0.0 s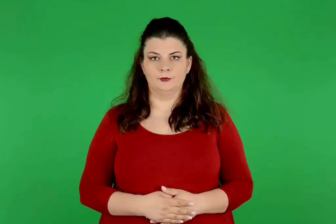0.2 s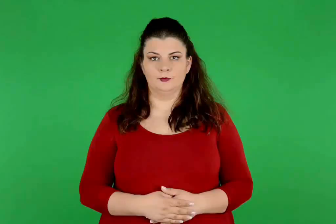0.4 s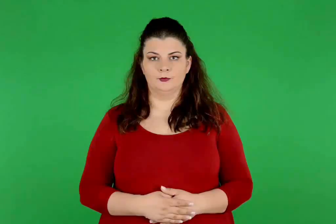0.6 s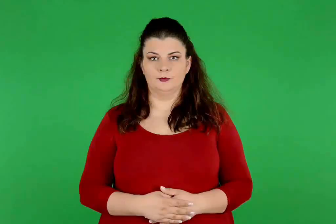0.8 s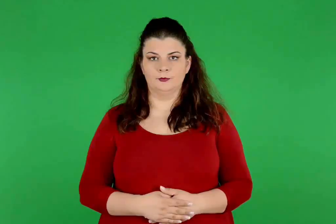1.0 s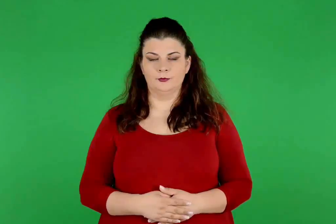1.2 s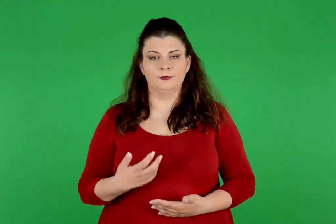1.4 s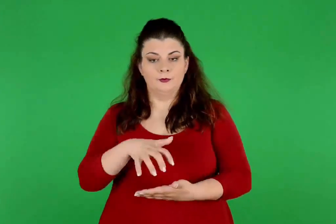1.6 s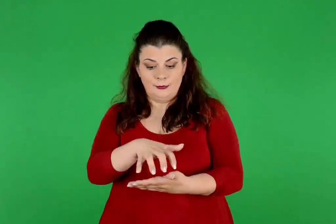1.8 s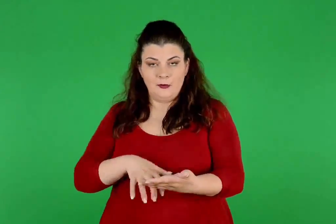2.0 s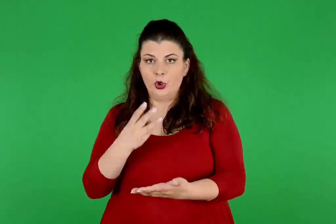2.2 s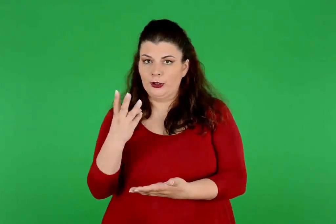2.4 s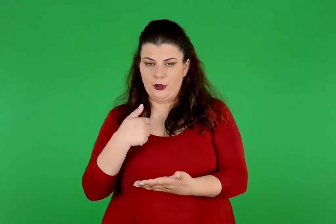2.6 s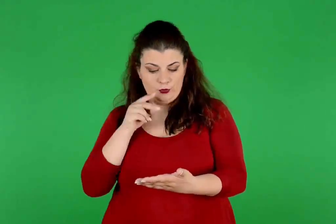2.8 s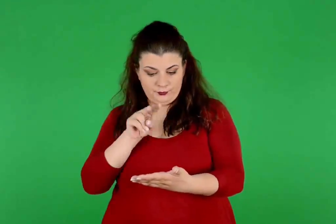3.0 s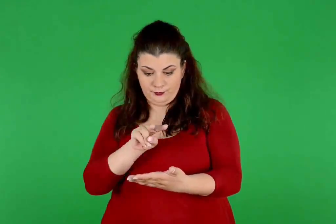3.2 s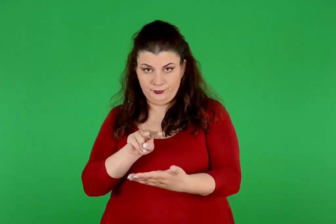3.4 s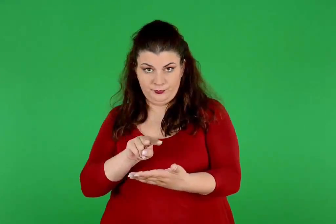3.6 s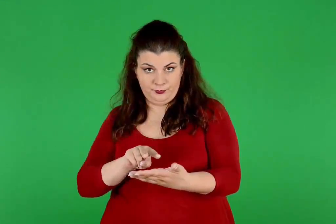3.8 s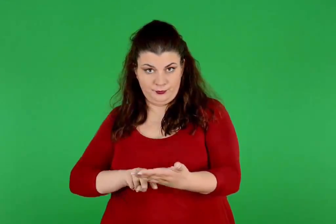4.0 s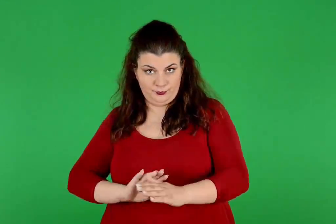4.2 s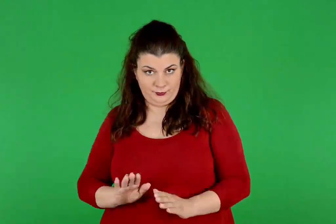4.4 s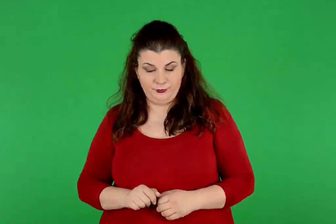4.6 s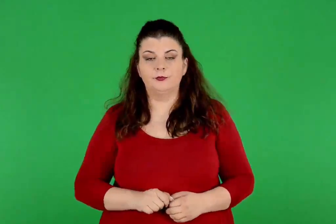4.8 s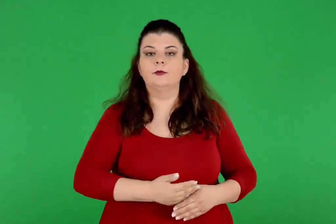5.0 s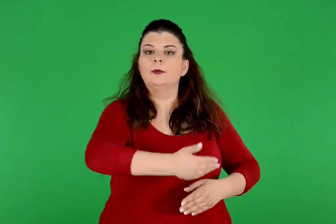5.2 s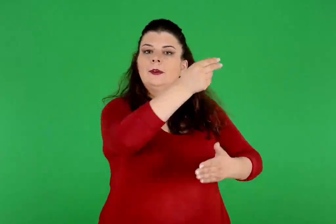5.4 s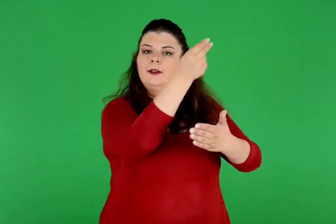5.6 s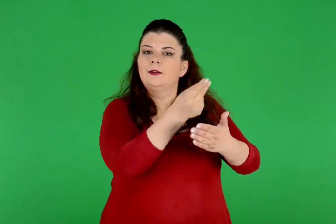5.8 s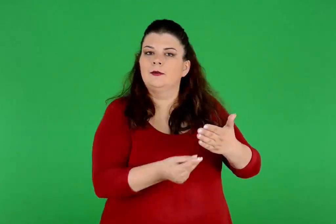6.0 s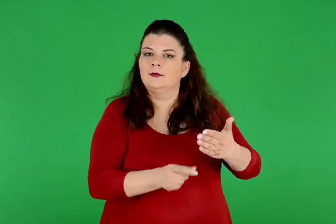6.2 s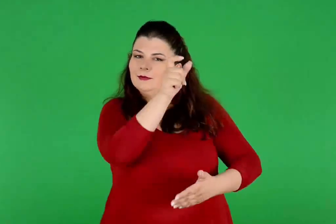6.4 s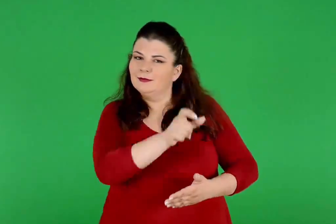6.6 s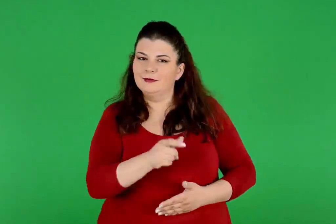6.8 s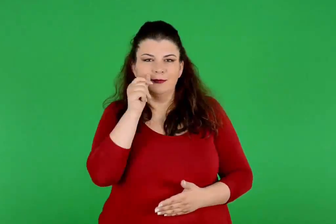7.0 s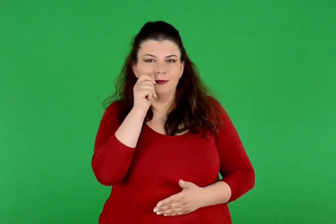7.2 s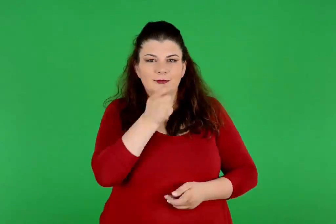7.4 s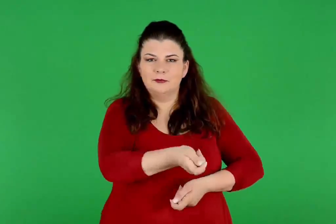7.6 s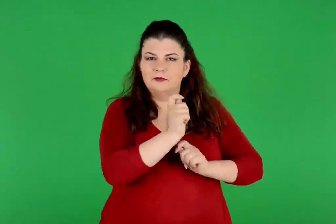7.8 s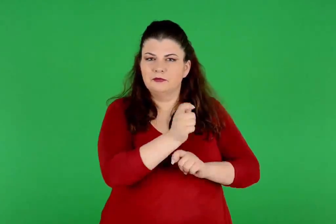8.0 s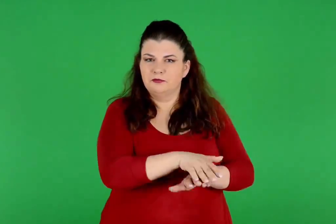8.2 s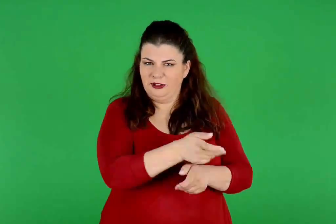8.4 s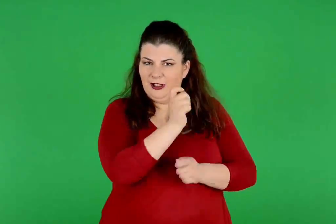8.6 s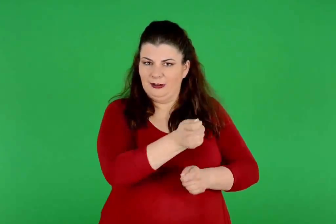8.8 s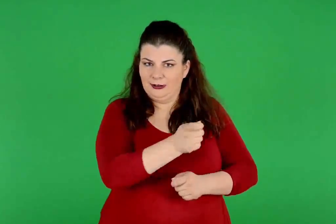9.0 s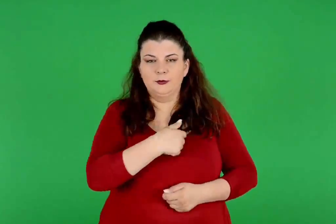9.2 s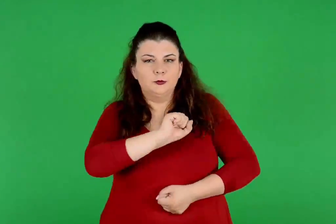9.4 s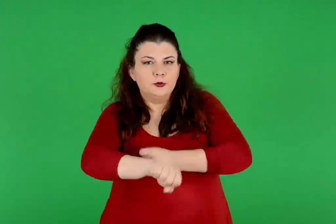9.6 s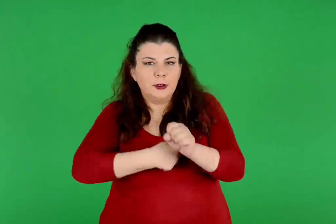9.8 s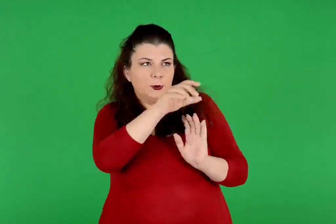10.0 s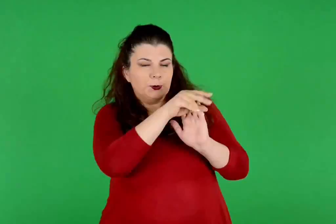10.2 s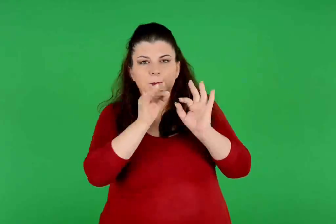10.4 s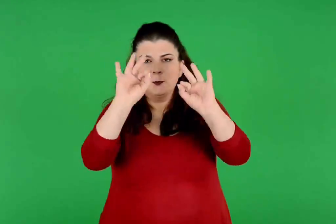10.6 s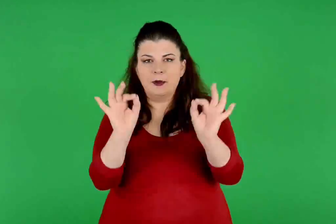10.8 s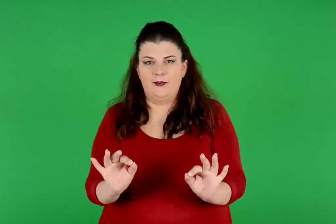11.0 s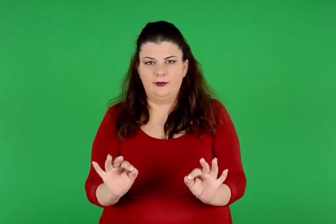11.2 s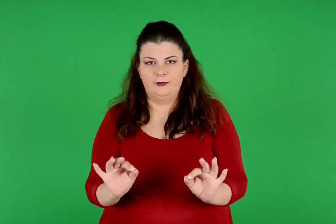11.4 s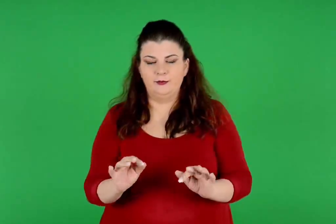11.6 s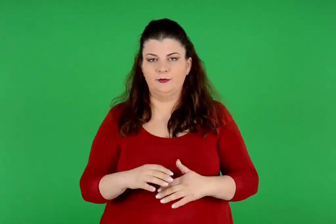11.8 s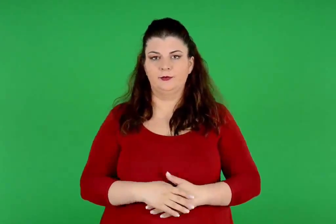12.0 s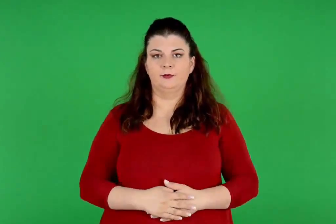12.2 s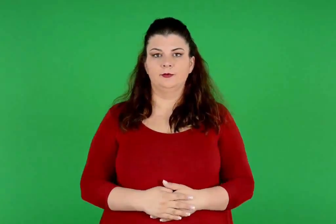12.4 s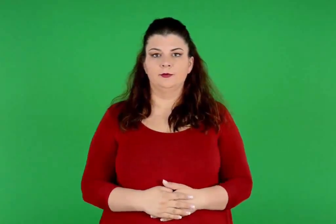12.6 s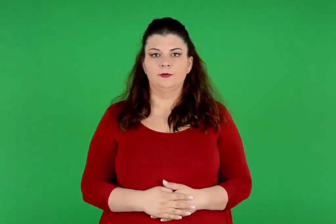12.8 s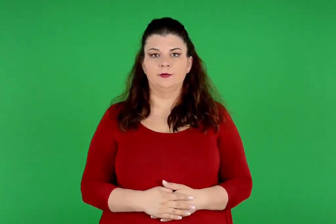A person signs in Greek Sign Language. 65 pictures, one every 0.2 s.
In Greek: διαβάζω το κείμενο 3 και προσπαθώ κι εγώ να περιγράψω την τοιχογραφία του ψαρά
